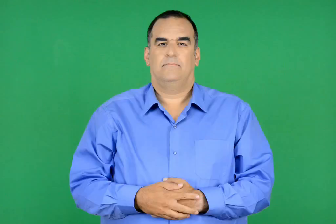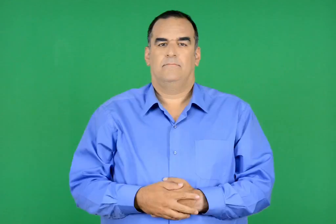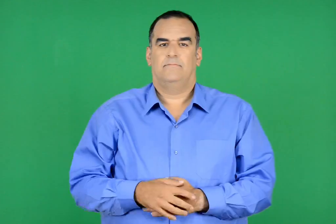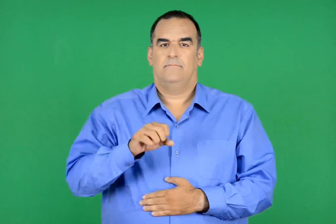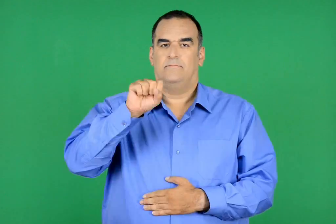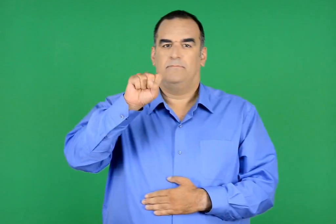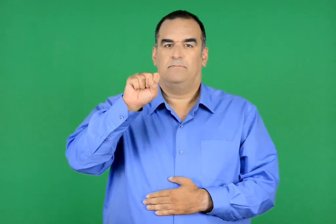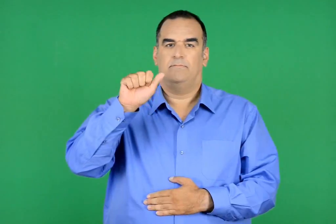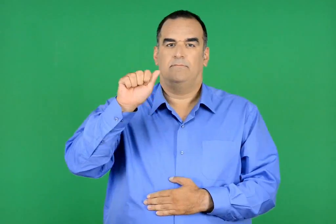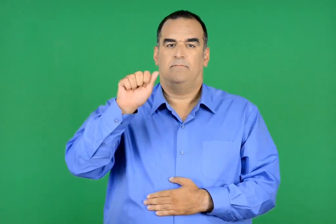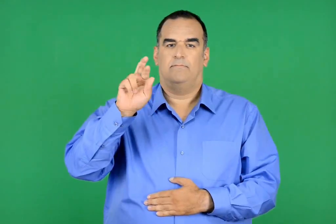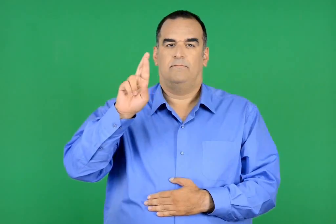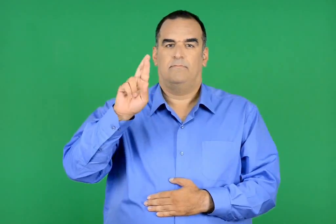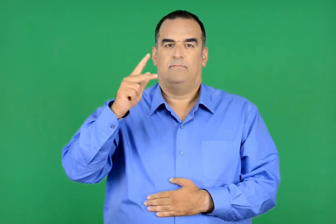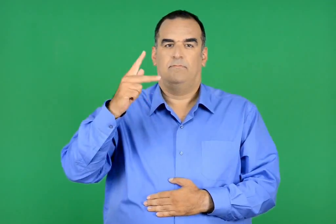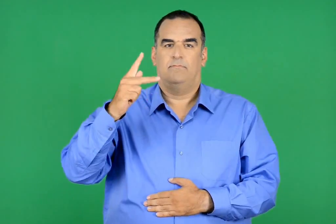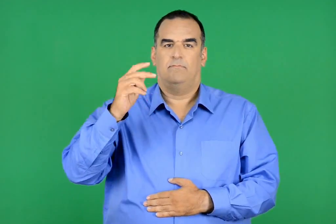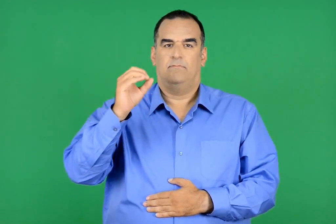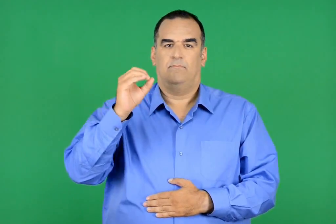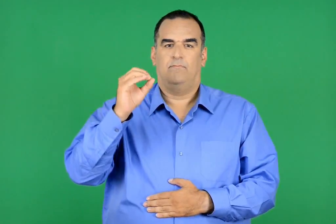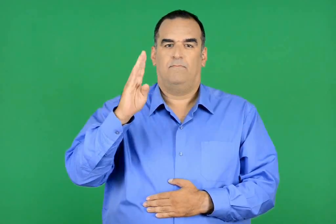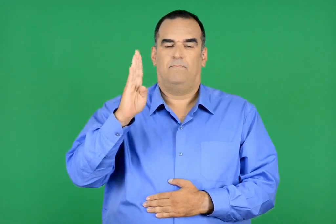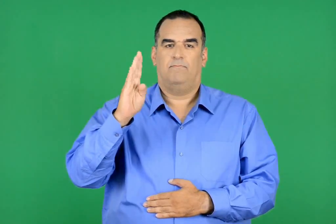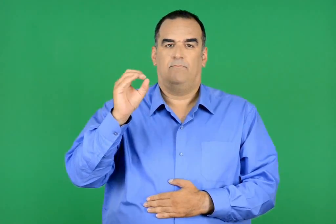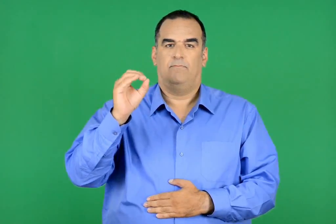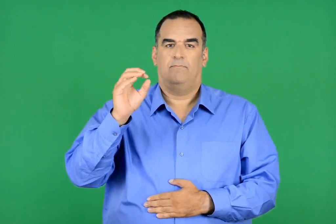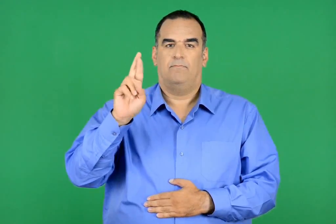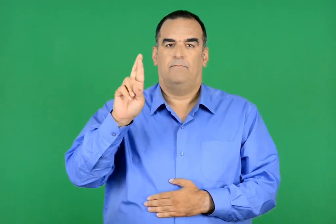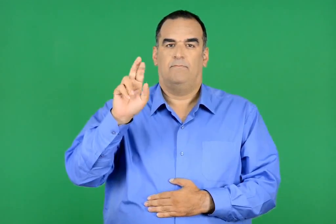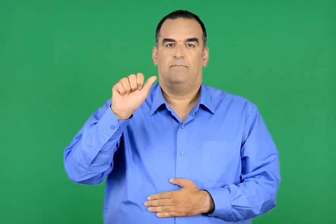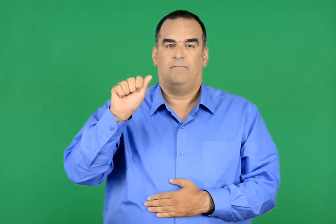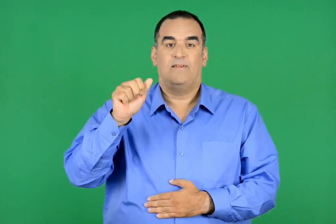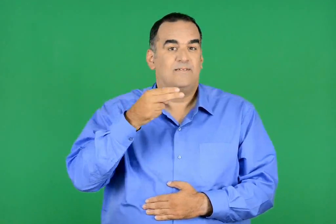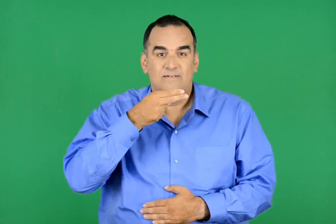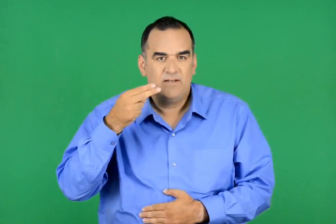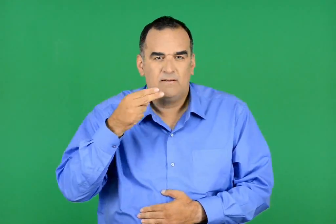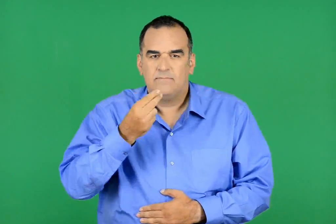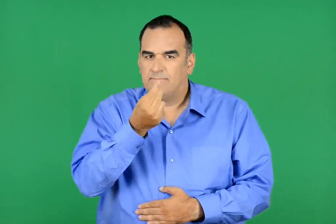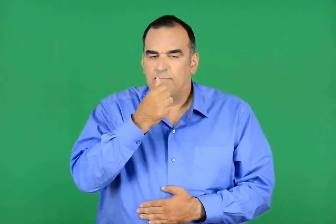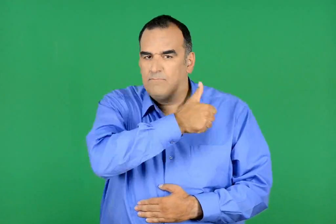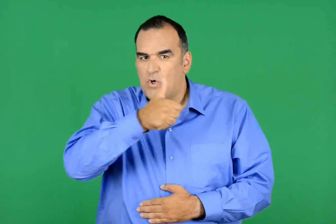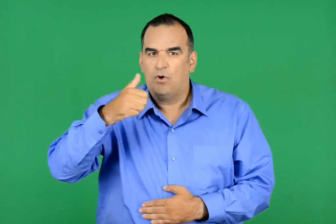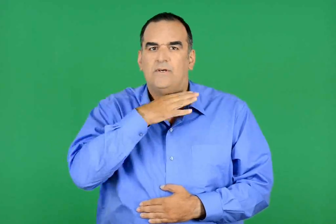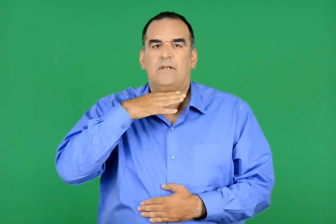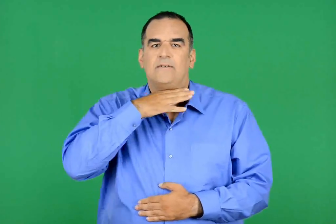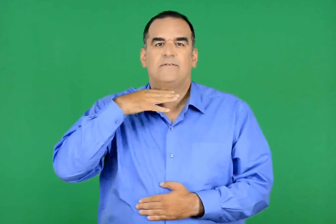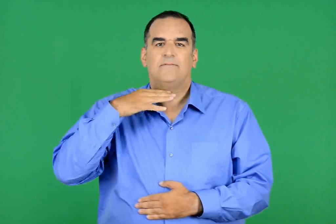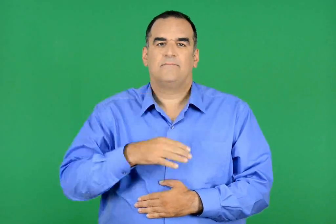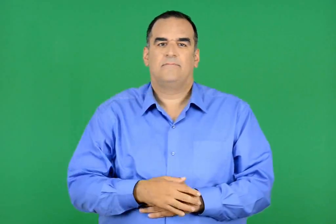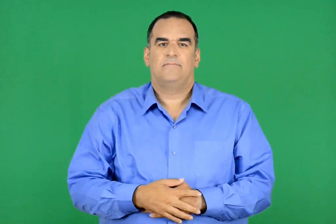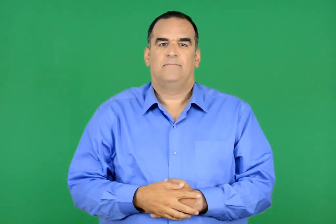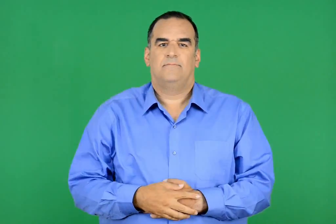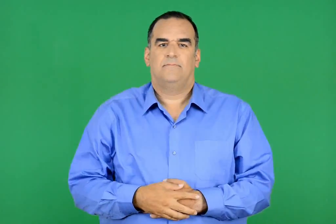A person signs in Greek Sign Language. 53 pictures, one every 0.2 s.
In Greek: σαρκοβόρα σαρκοφάγα
